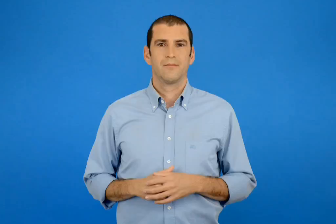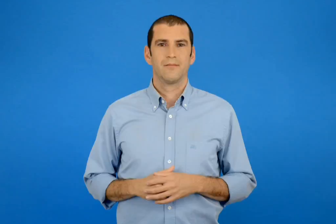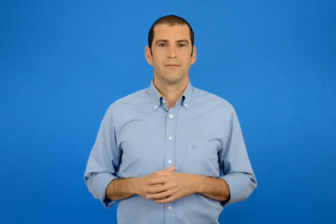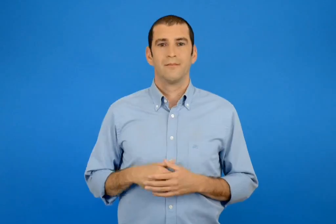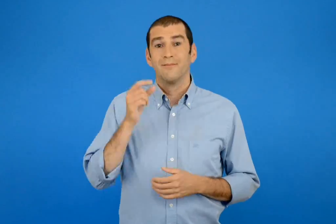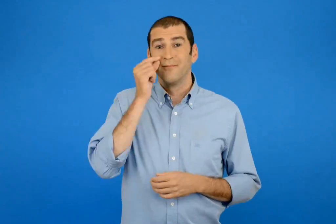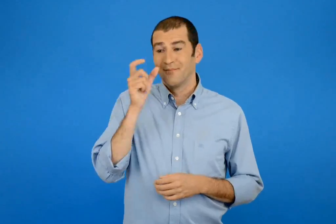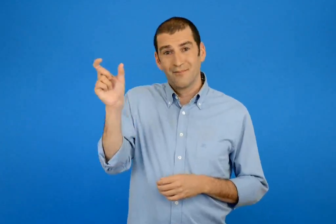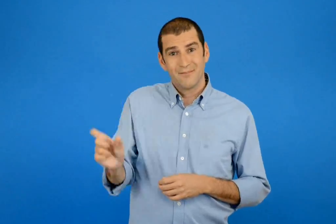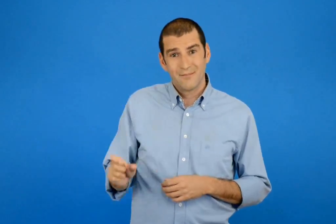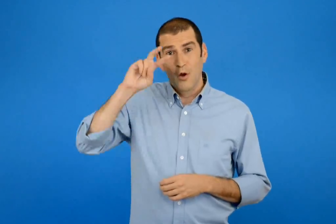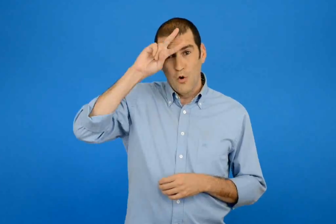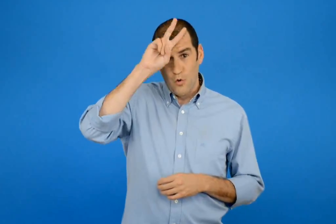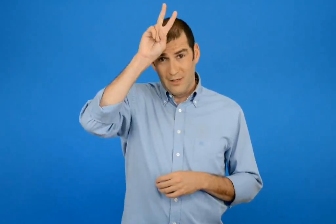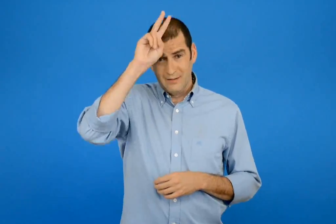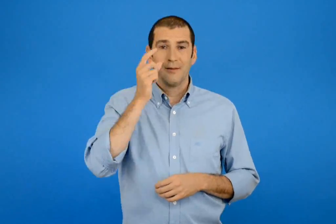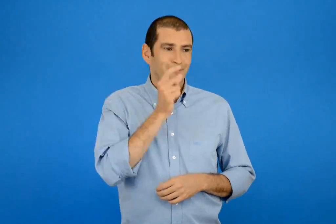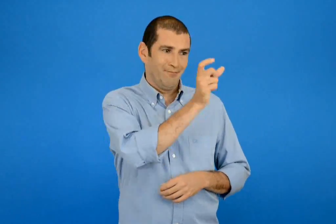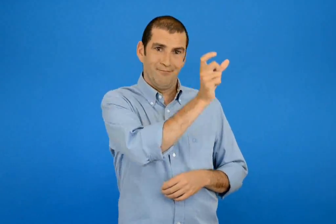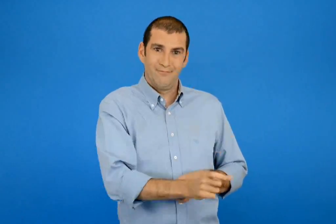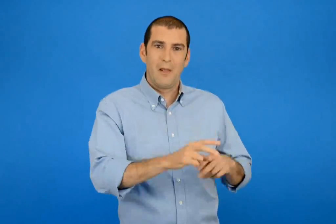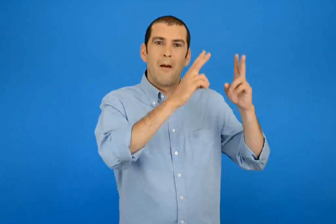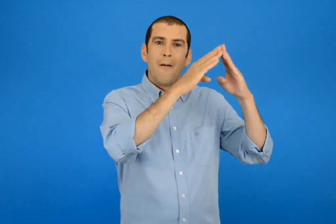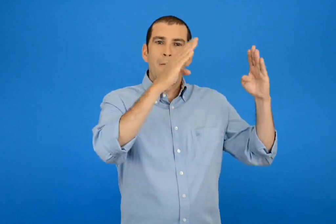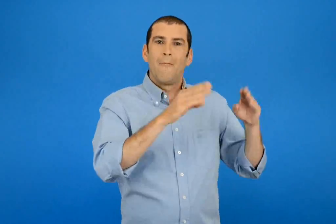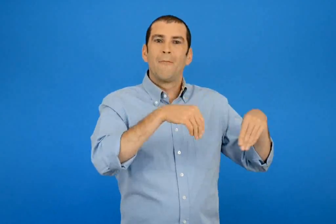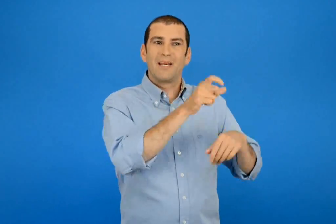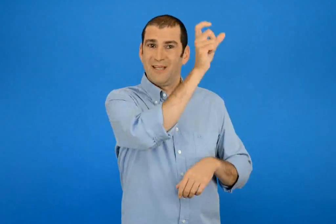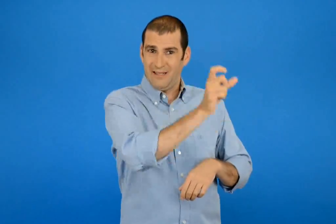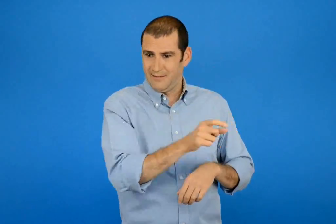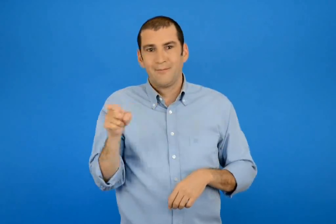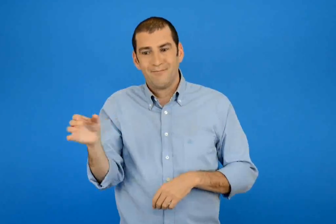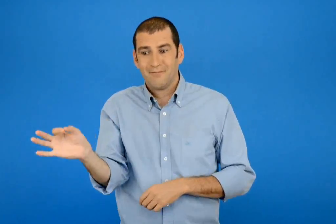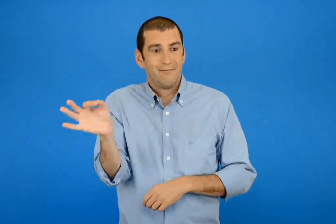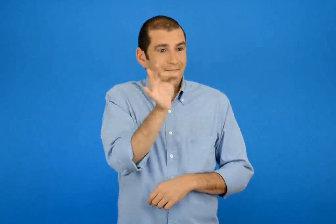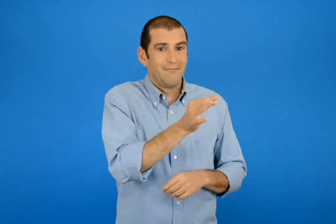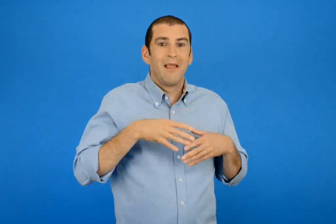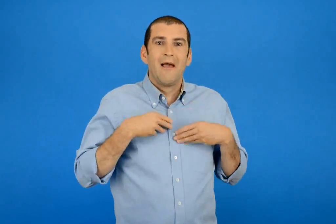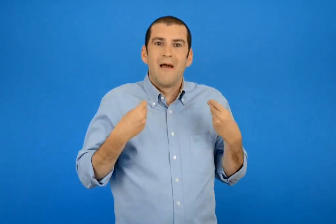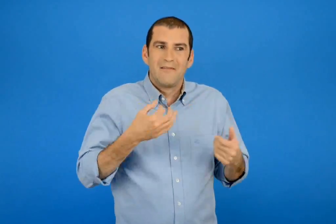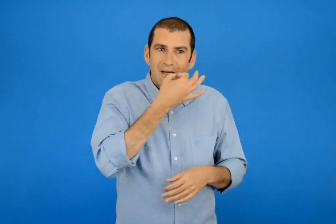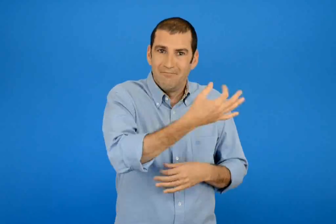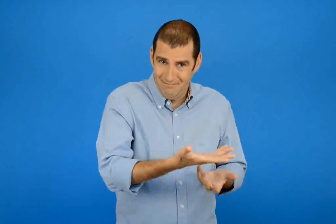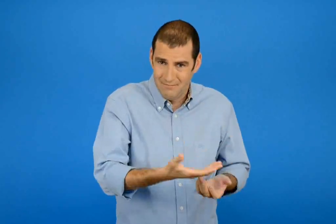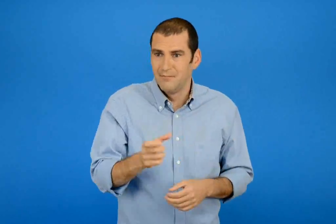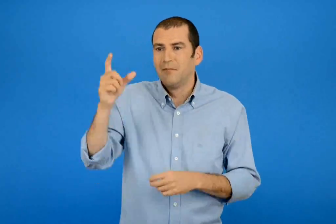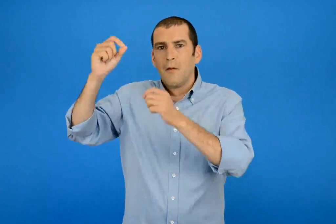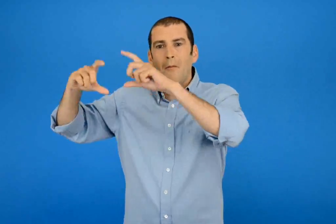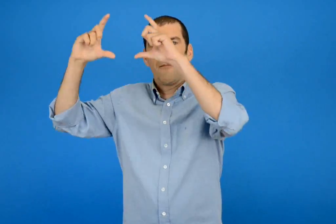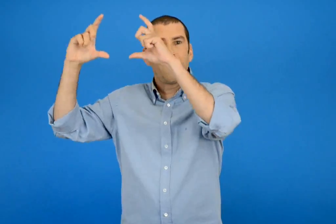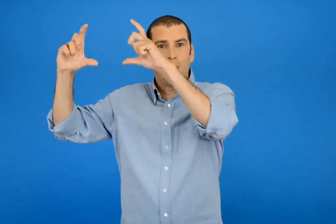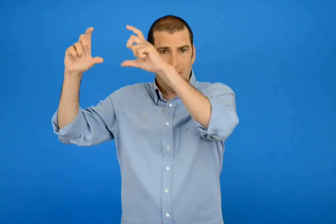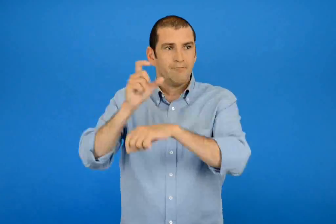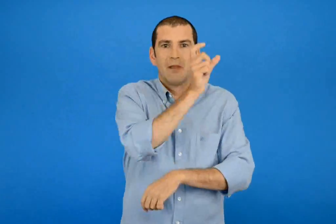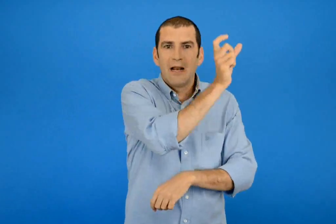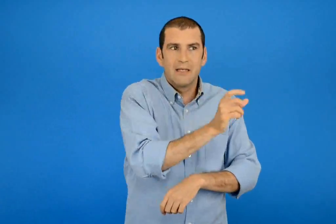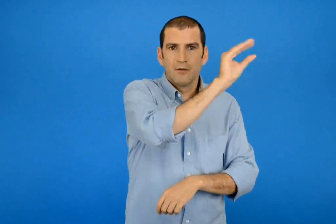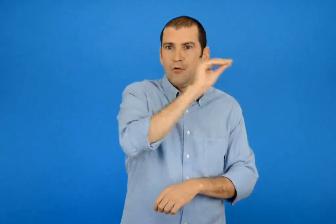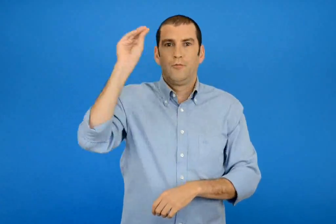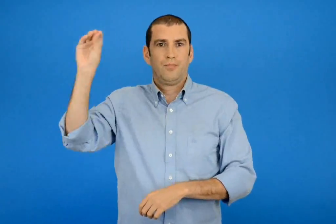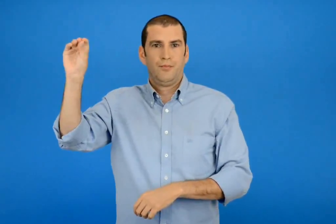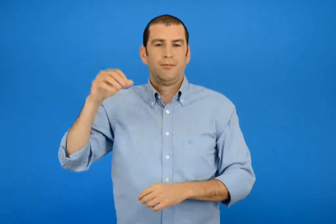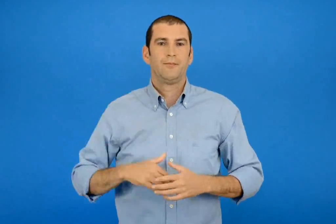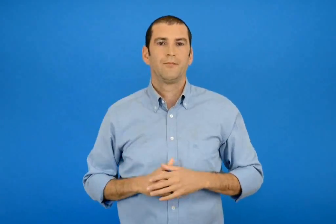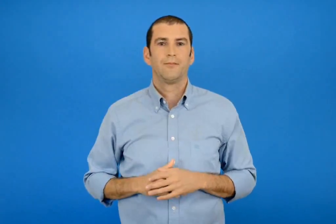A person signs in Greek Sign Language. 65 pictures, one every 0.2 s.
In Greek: αντίγραψε στο μπαλονάκι αυτό που ο λουκάς λέει ευγενικά στον περιπτερά
